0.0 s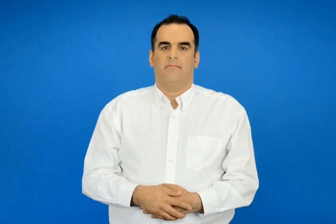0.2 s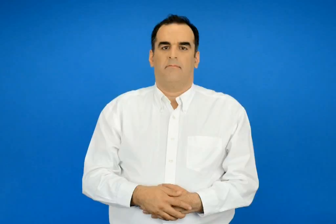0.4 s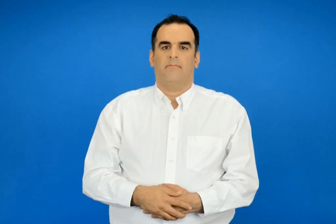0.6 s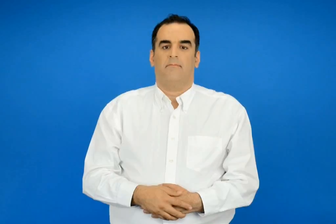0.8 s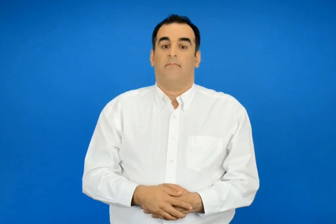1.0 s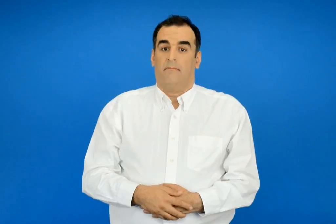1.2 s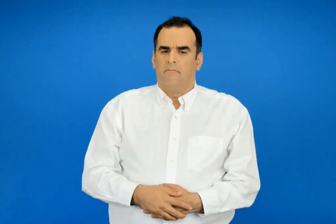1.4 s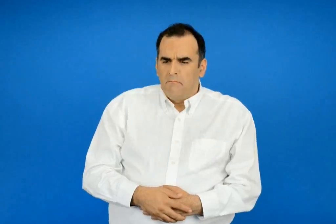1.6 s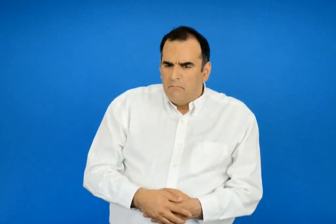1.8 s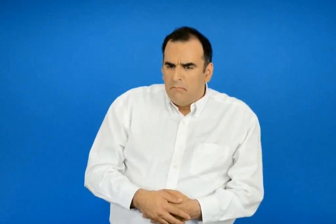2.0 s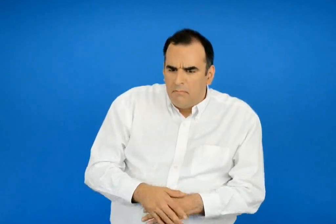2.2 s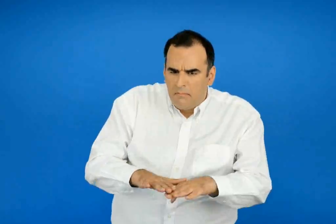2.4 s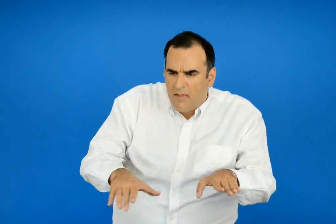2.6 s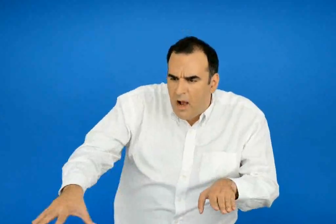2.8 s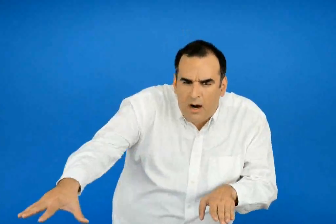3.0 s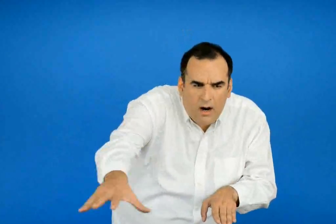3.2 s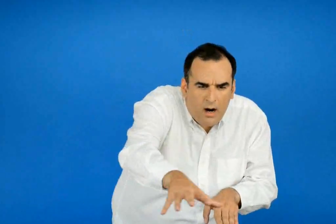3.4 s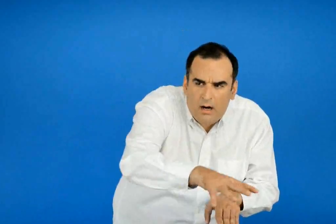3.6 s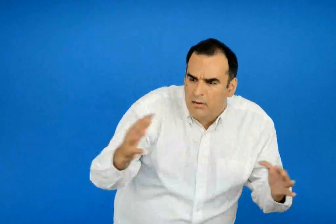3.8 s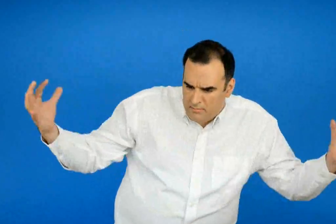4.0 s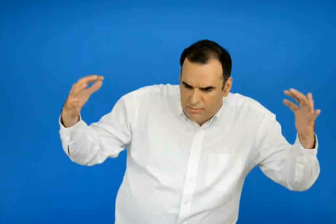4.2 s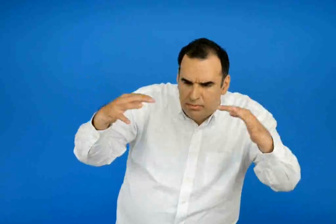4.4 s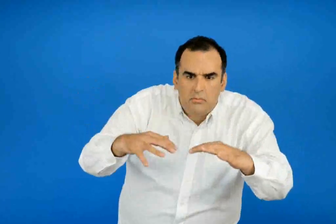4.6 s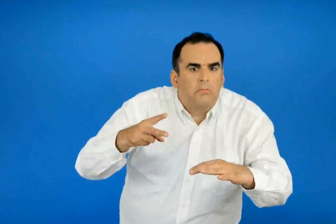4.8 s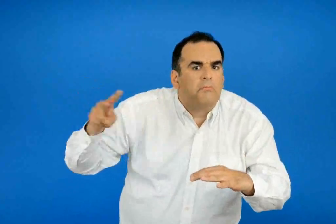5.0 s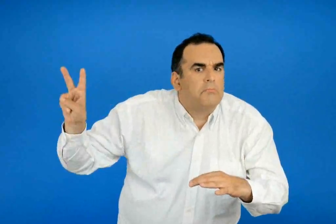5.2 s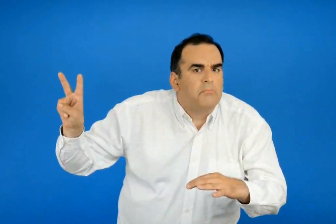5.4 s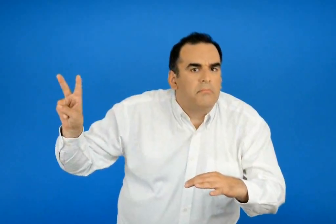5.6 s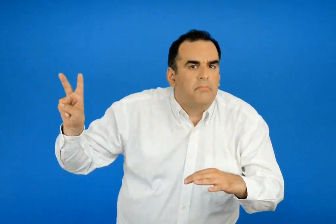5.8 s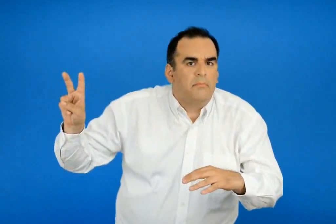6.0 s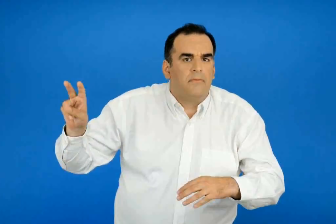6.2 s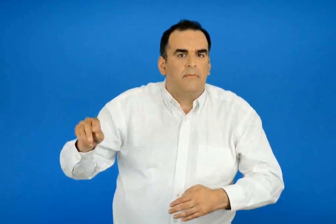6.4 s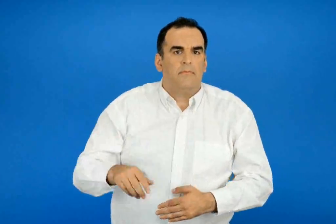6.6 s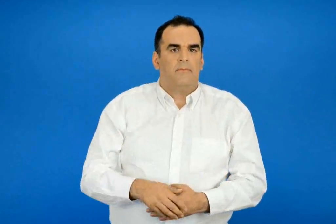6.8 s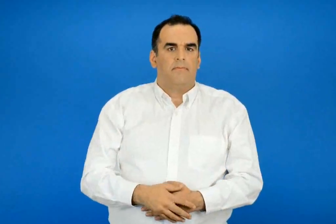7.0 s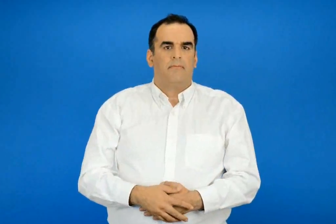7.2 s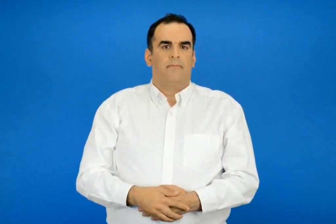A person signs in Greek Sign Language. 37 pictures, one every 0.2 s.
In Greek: από που έχουν έρθει όλα αυτά τα παιδιά ;
